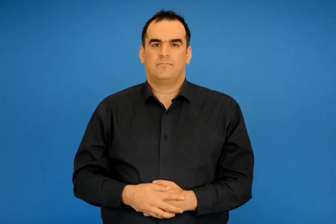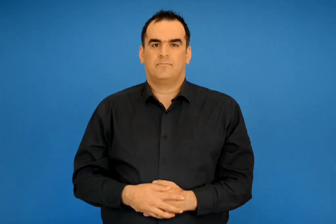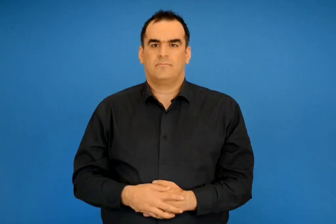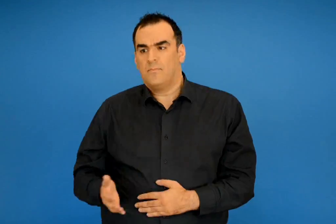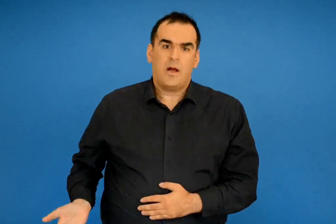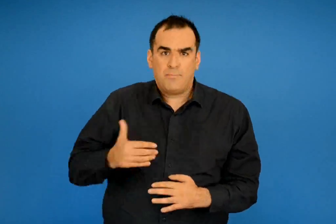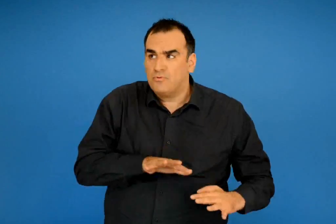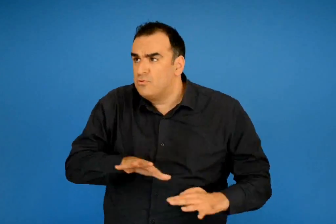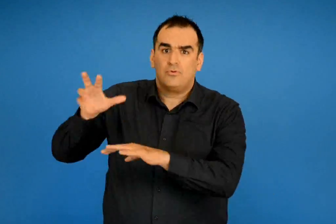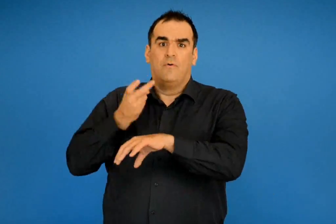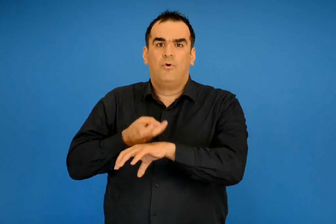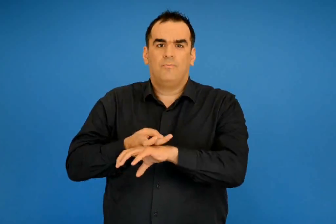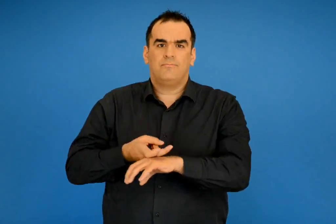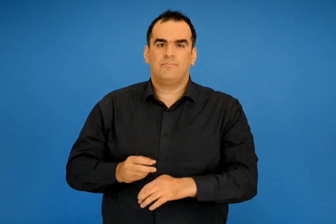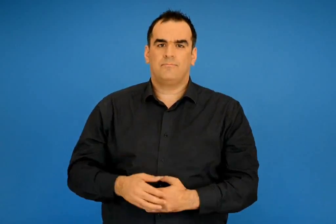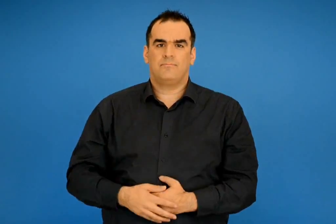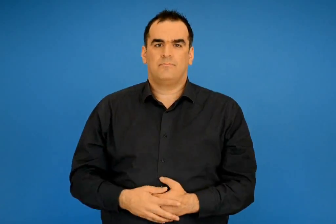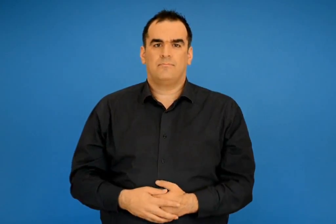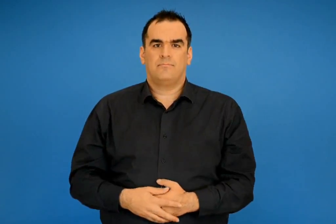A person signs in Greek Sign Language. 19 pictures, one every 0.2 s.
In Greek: εμπρός λοιπόν για το βουνό
